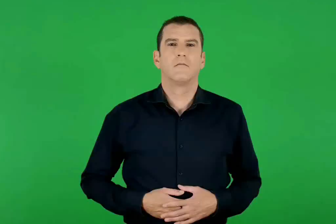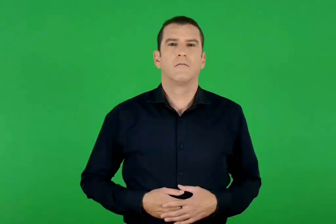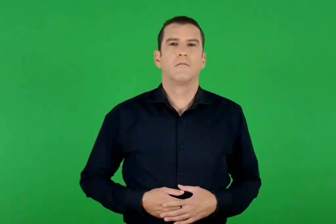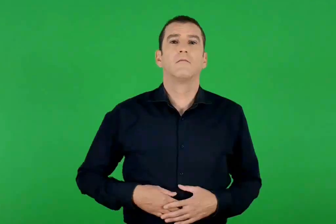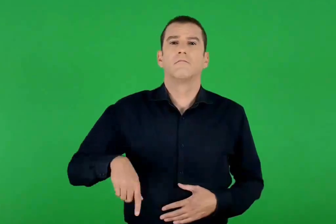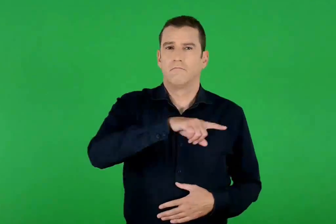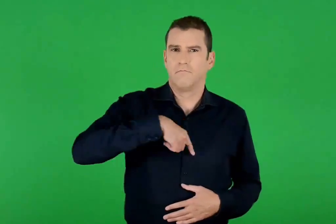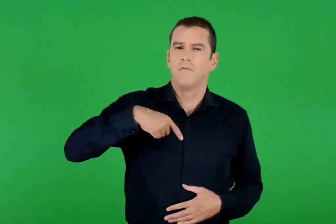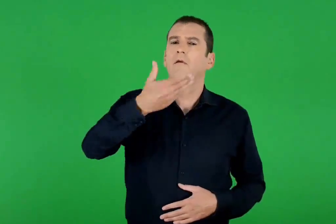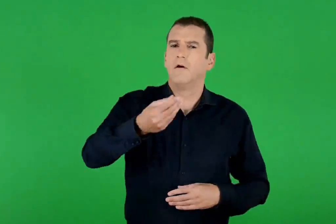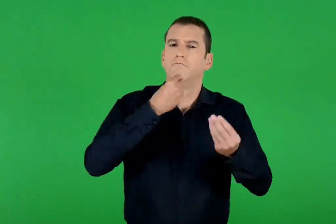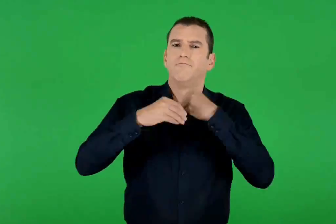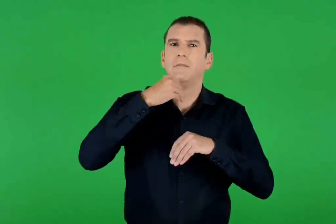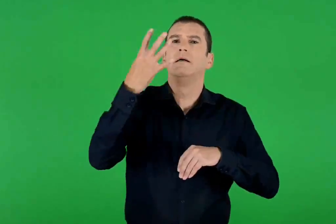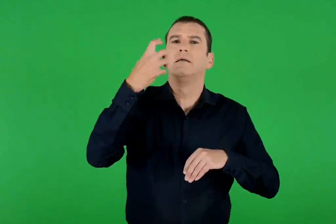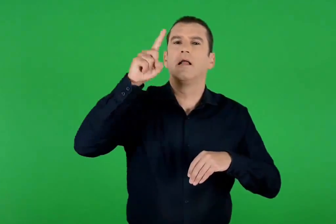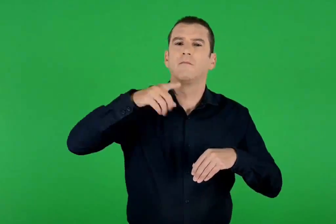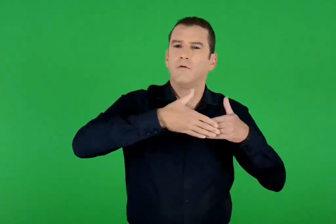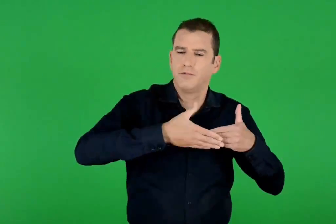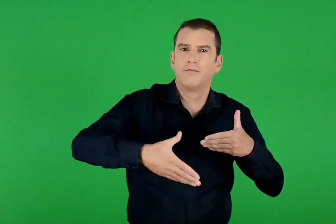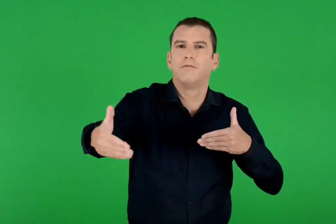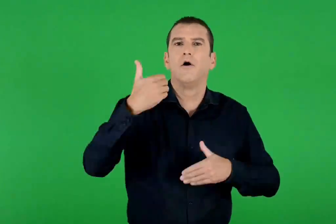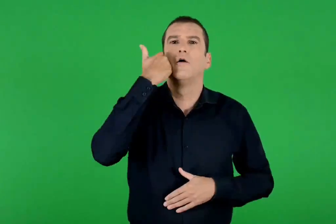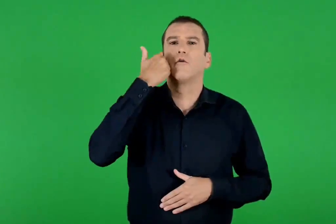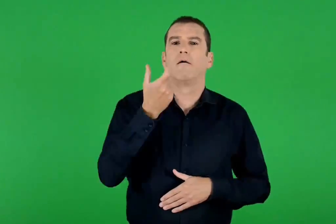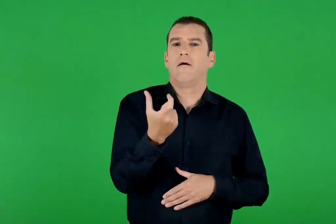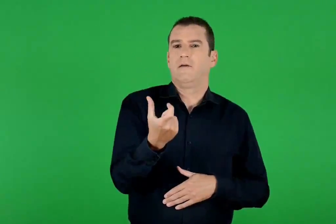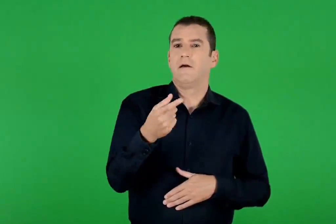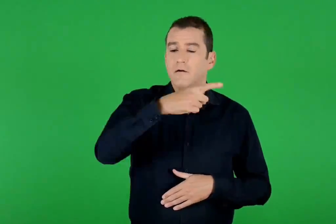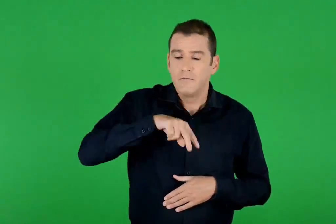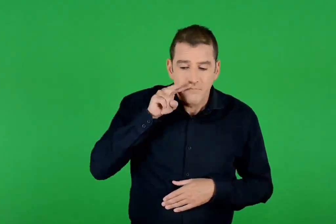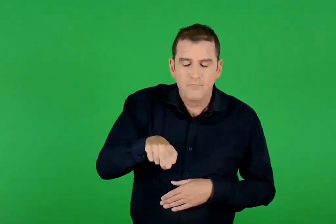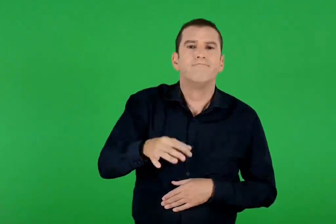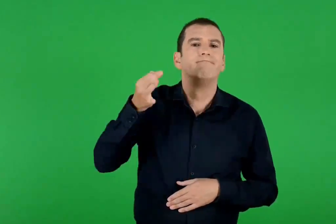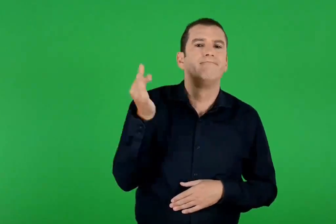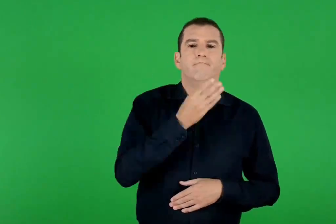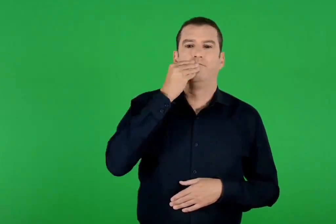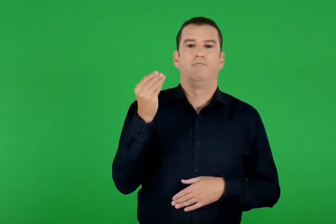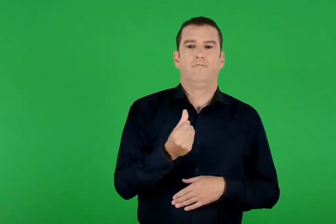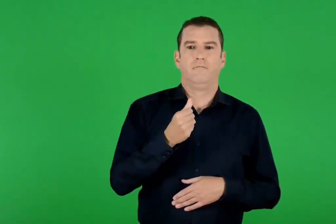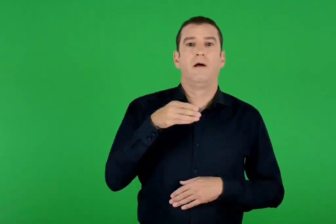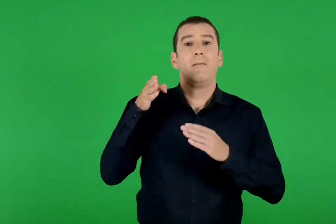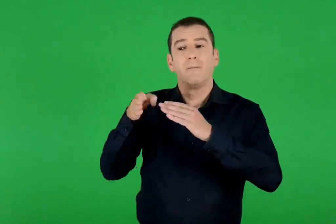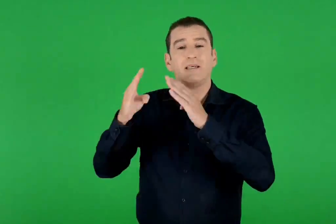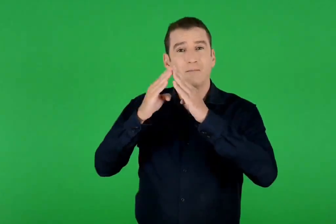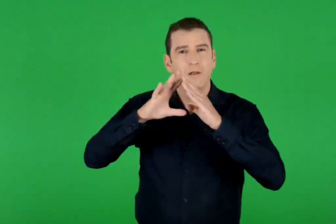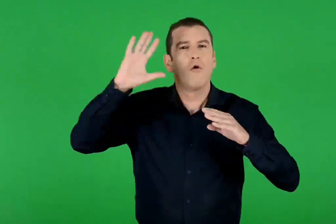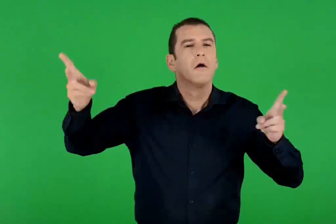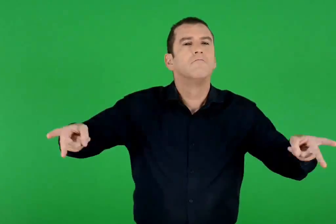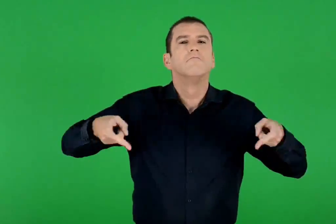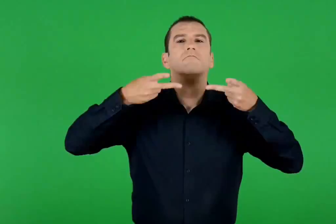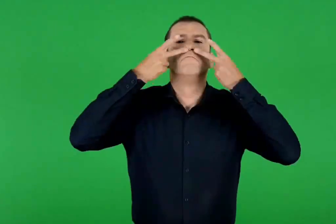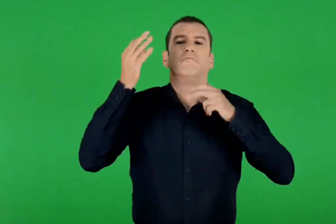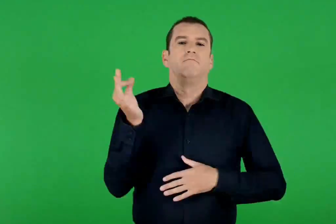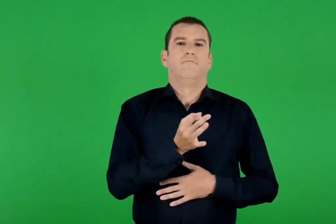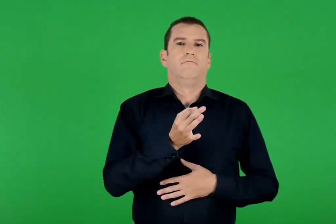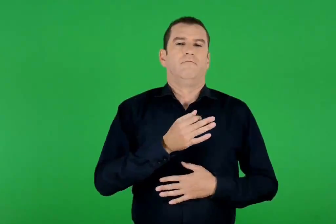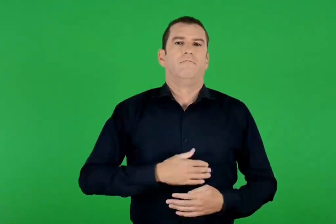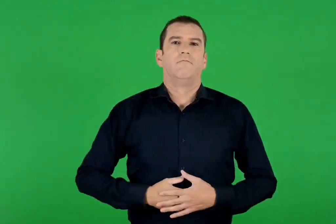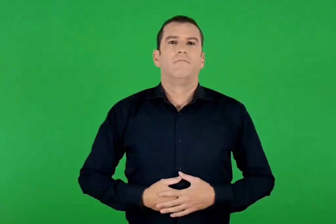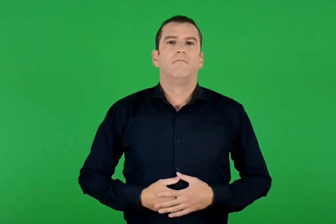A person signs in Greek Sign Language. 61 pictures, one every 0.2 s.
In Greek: θα τρώγαμε σαράντα μέρες κόκκινα αυγά , που μας φαίνονταν πάντα πιο νόστιμα. όλα μοσχοβολούσαν μες στο σπίτι
